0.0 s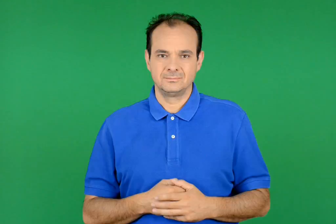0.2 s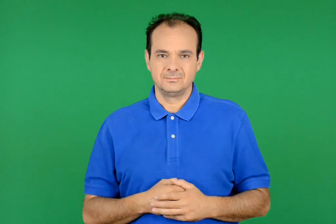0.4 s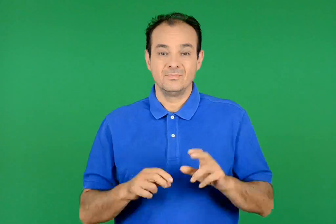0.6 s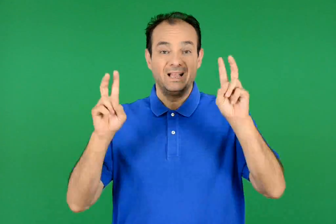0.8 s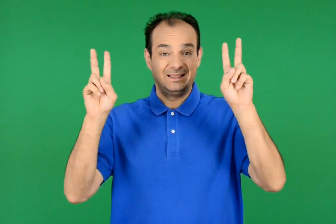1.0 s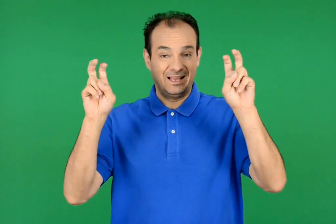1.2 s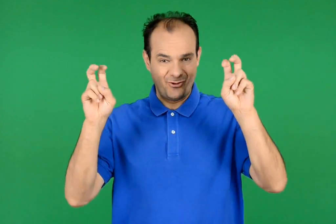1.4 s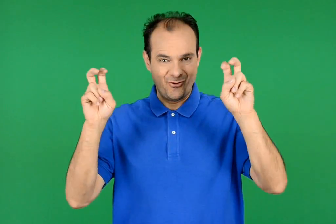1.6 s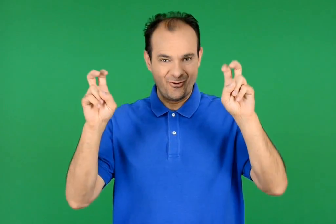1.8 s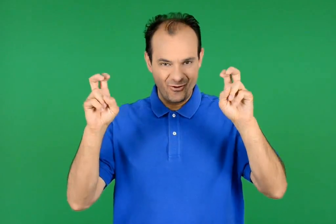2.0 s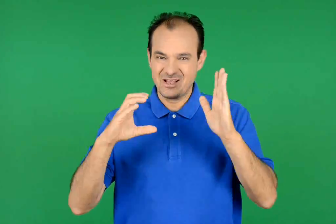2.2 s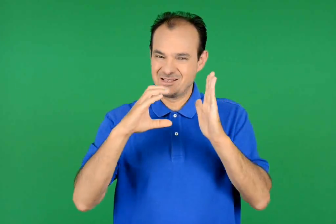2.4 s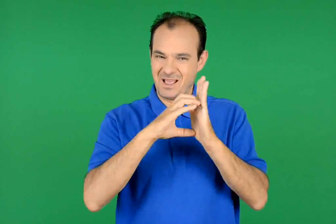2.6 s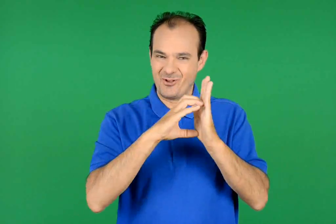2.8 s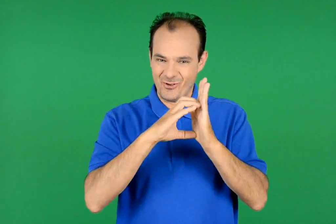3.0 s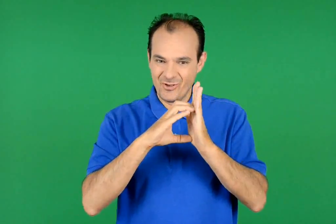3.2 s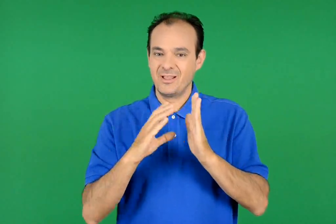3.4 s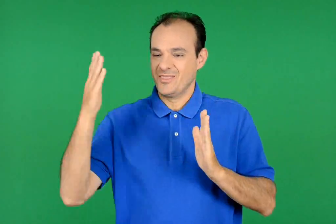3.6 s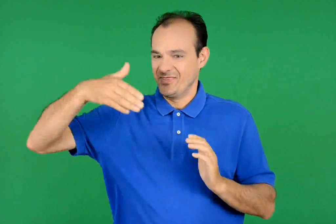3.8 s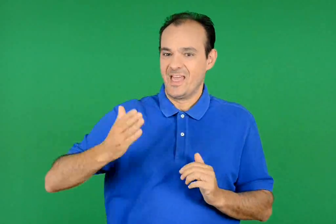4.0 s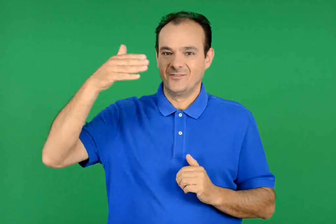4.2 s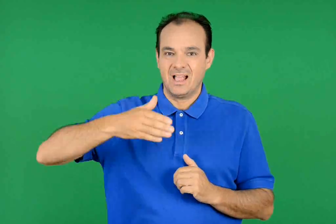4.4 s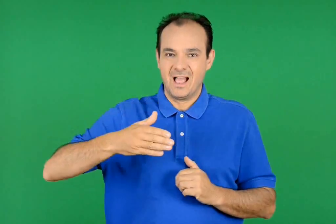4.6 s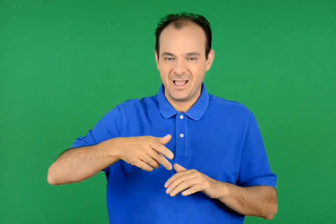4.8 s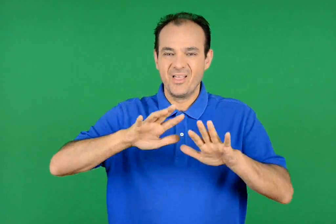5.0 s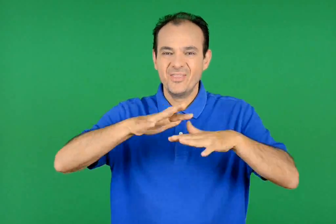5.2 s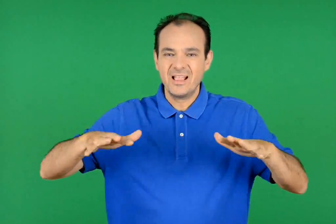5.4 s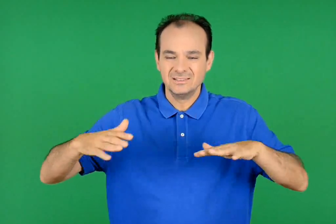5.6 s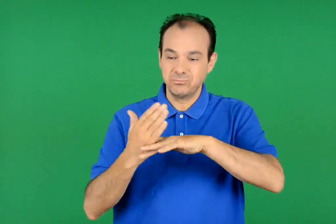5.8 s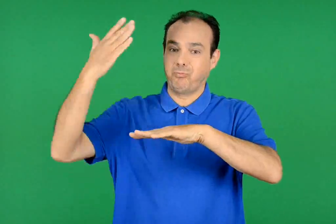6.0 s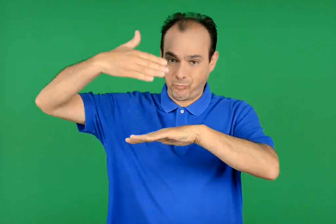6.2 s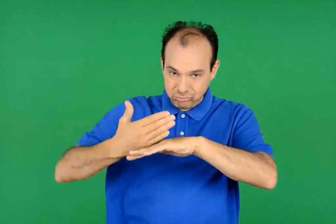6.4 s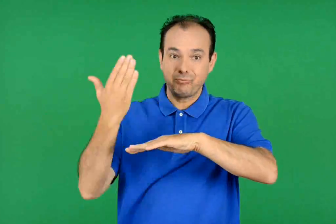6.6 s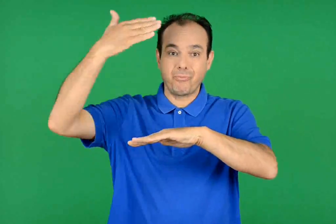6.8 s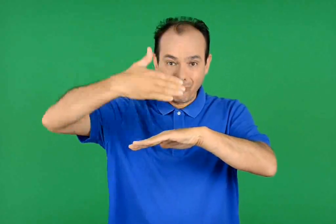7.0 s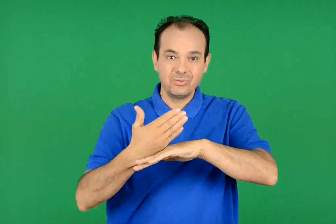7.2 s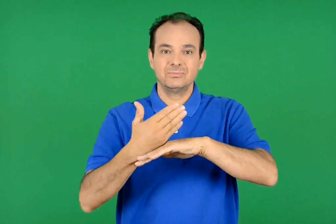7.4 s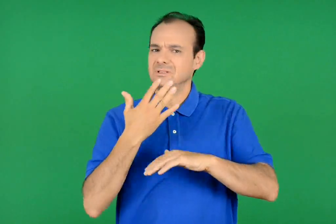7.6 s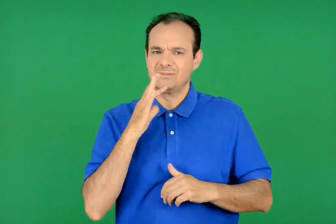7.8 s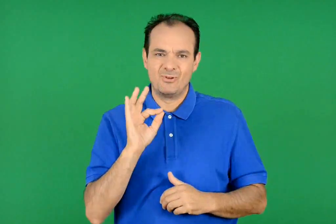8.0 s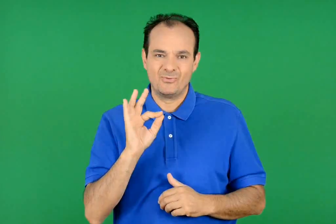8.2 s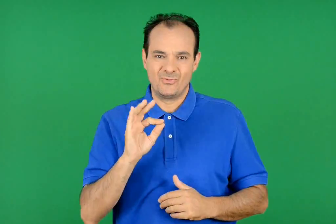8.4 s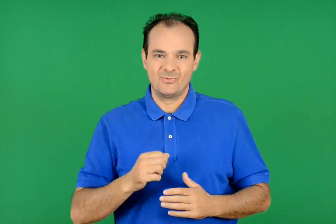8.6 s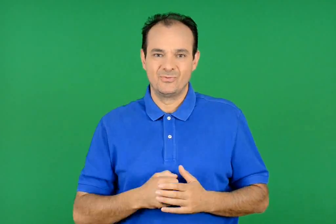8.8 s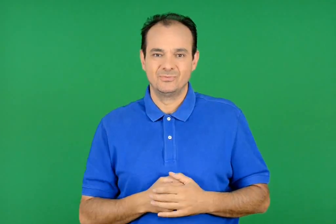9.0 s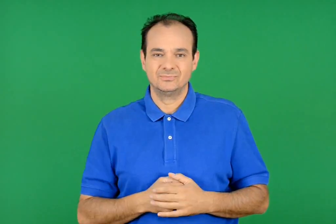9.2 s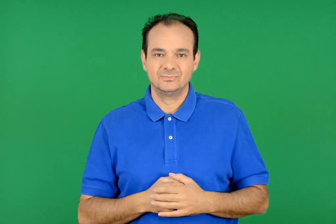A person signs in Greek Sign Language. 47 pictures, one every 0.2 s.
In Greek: γιατί στον τίτλο του κειμένου τα δελφίνια ονομάζονται ακροβάτες της θάλασσας ;
